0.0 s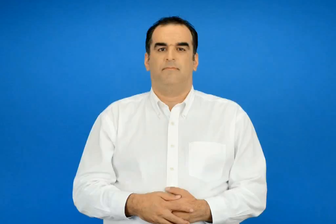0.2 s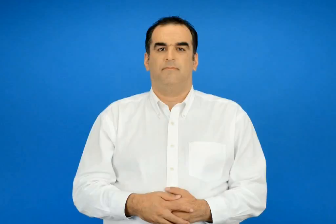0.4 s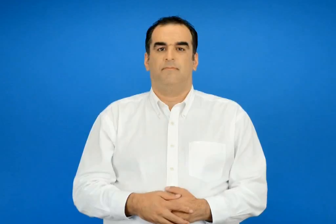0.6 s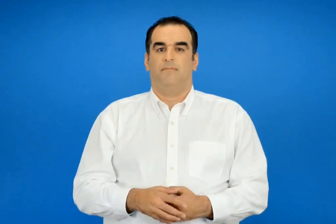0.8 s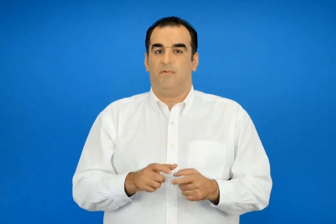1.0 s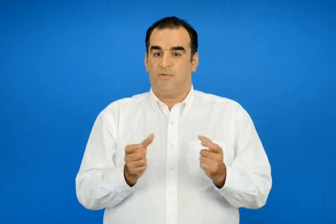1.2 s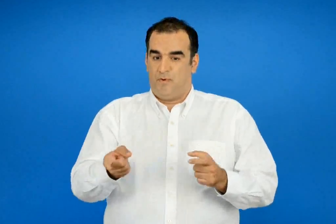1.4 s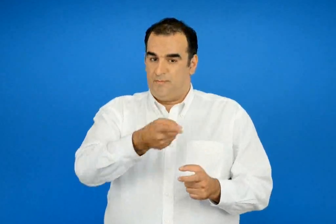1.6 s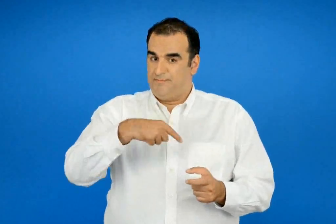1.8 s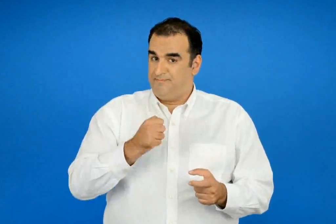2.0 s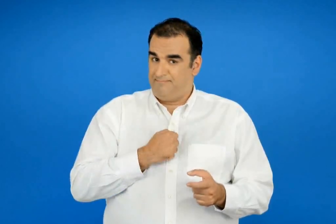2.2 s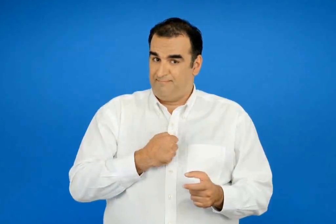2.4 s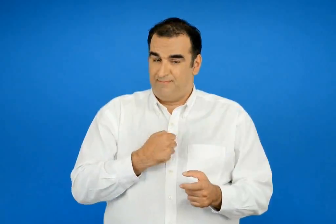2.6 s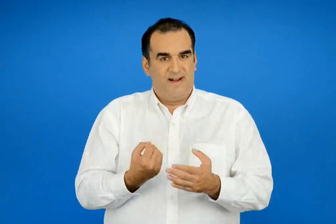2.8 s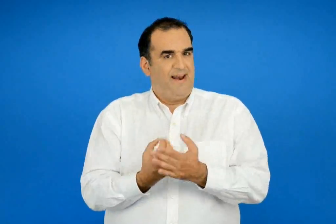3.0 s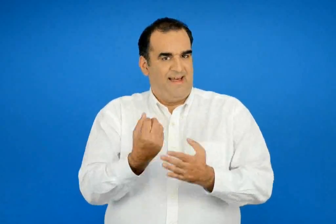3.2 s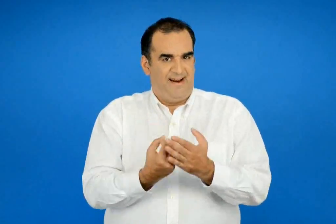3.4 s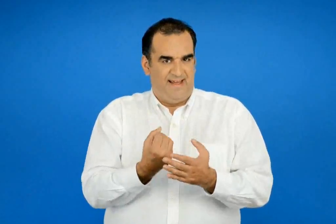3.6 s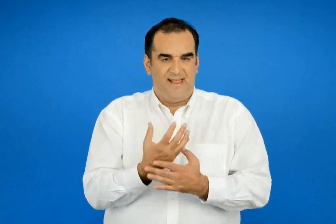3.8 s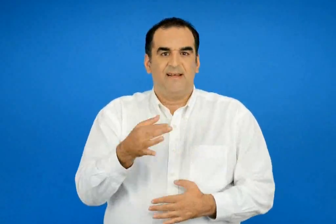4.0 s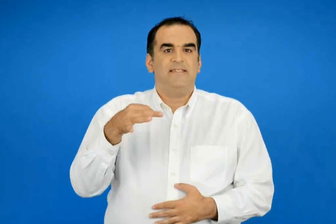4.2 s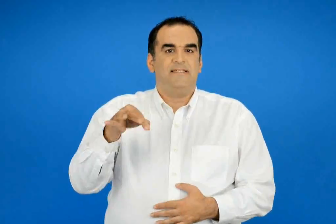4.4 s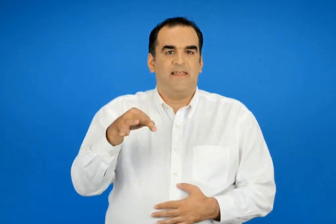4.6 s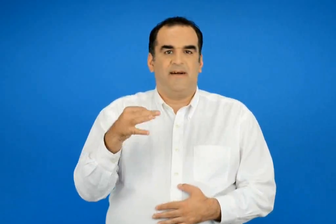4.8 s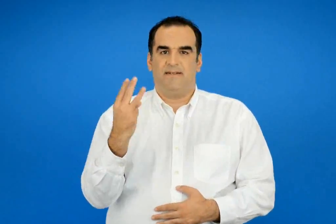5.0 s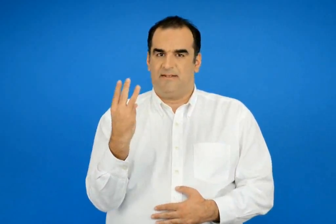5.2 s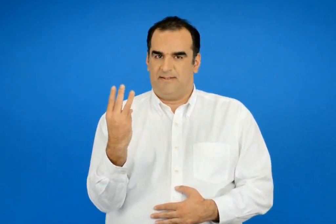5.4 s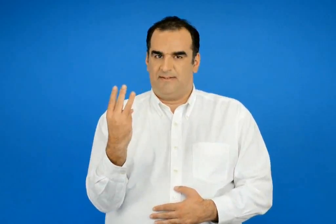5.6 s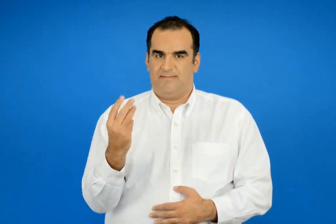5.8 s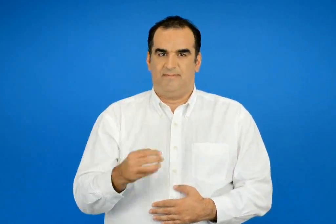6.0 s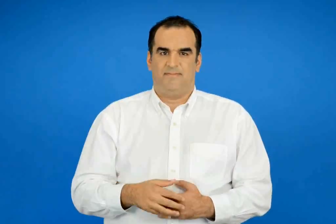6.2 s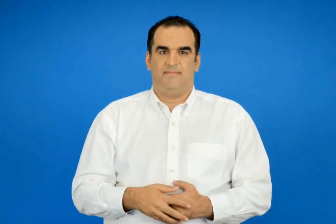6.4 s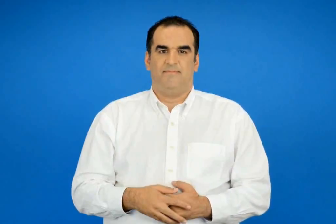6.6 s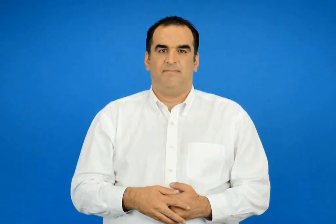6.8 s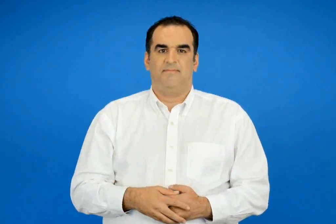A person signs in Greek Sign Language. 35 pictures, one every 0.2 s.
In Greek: τα νέα του σχολείου μας 3
